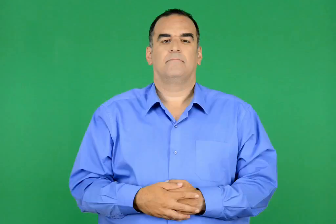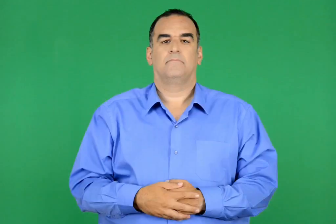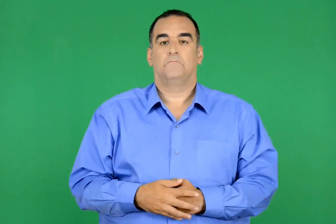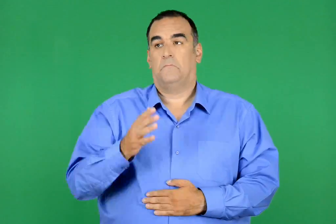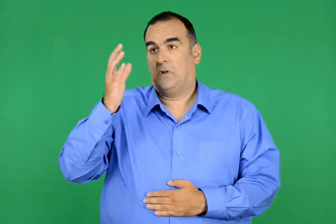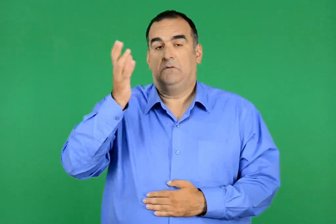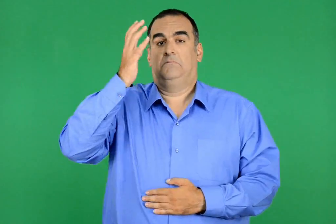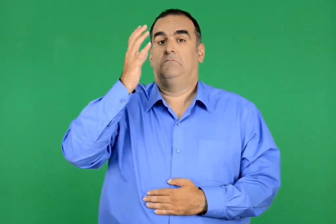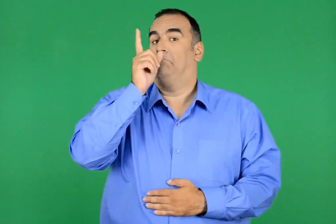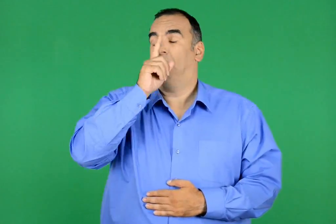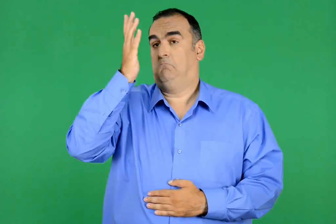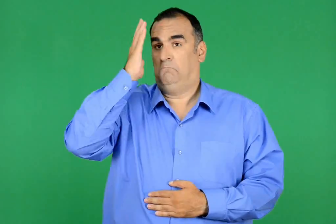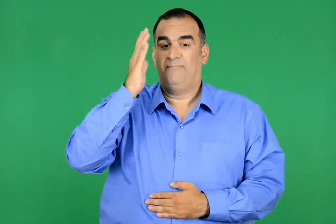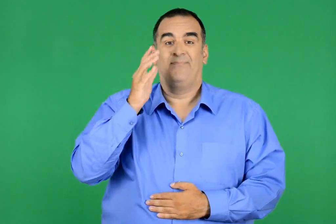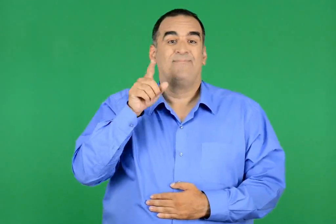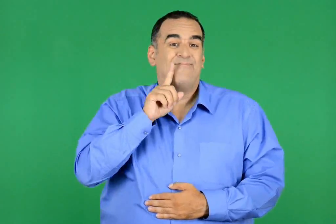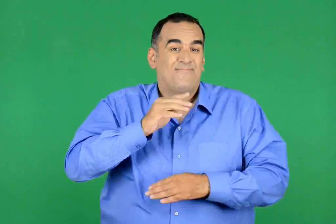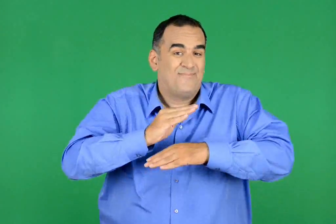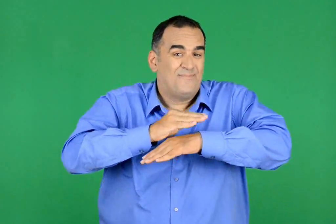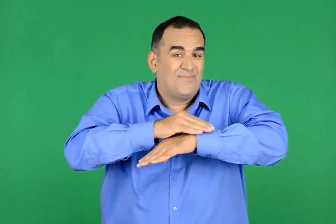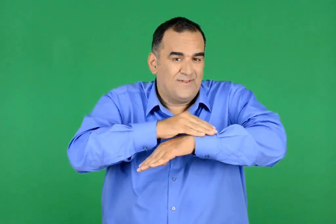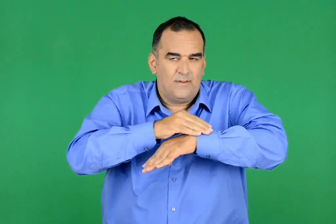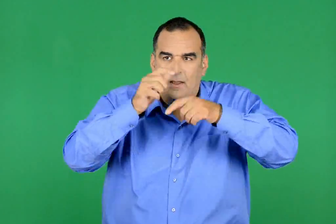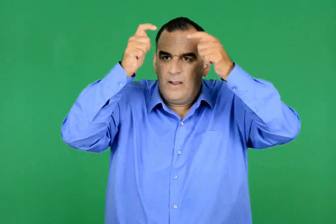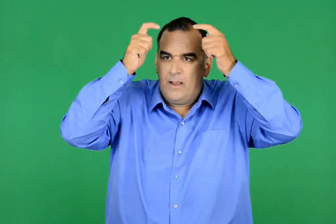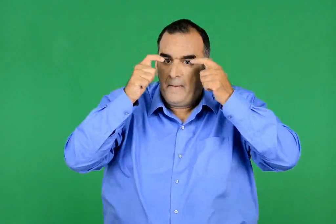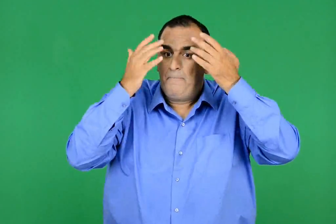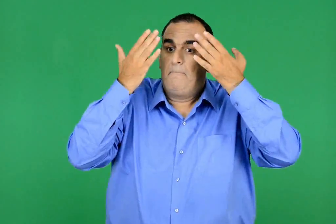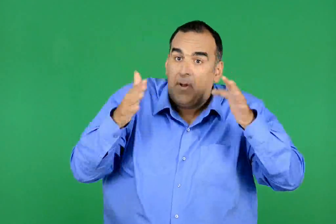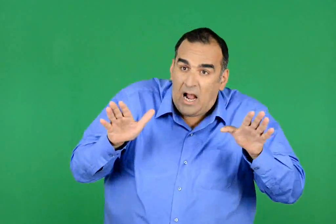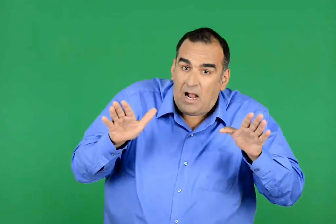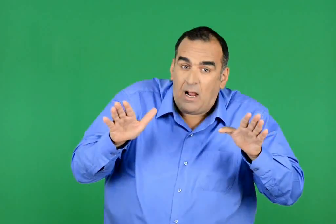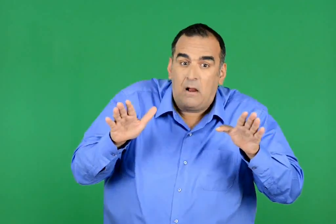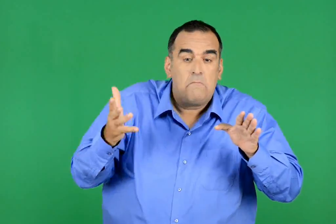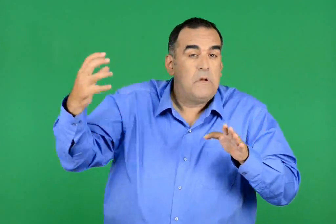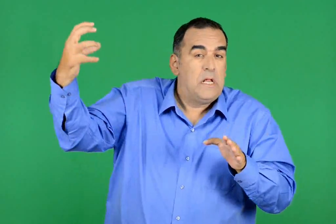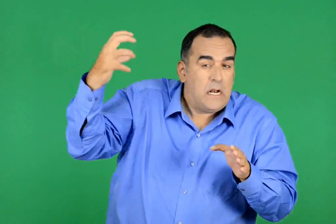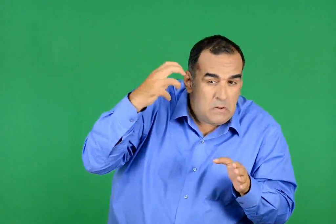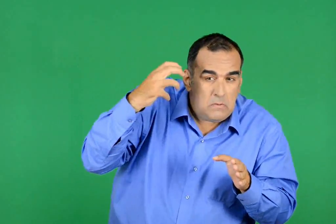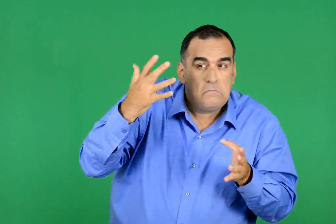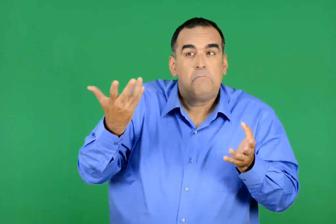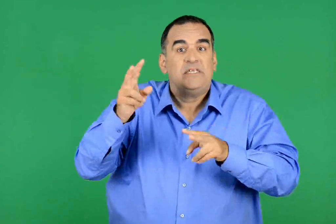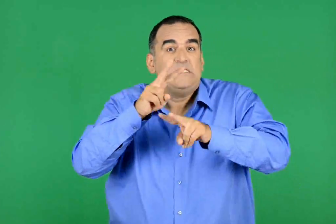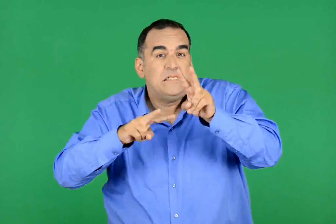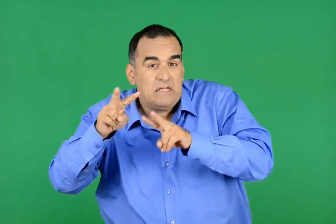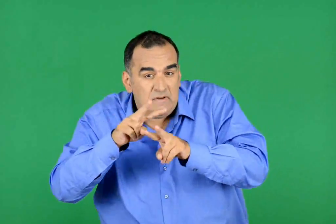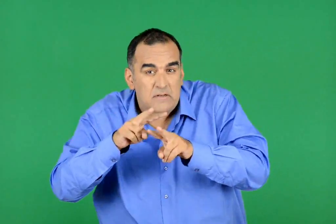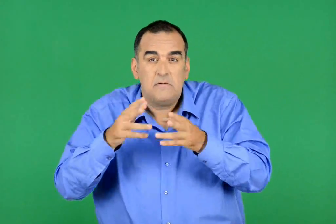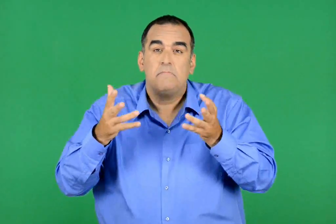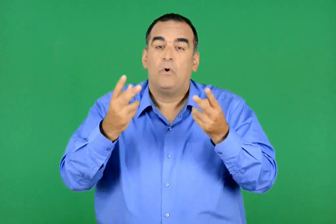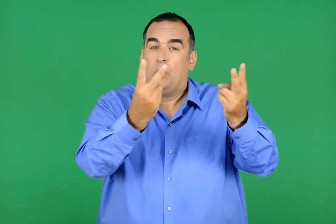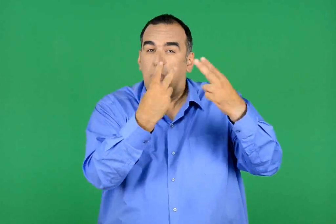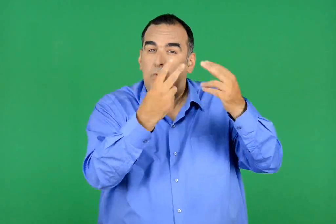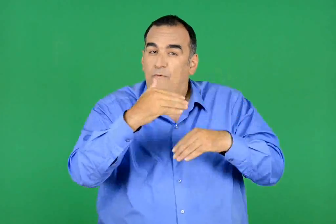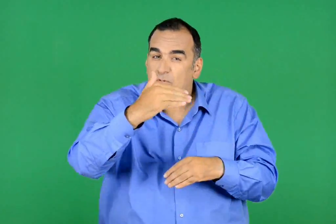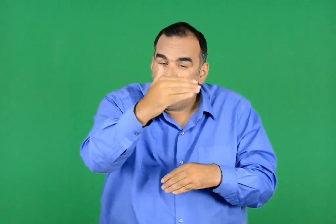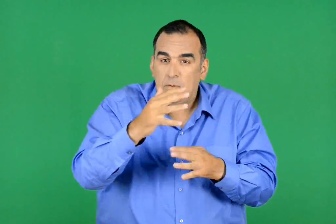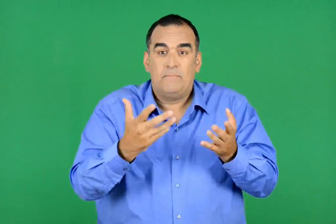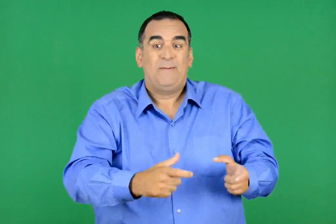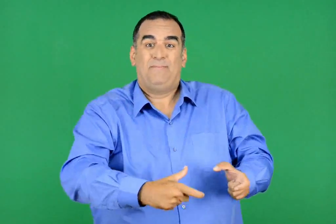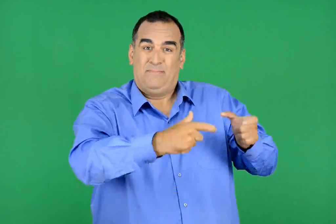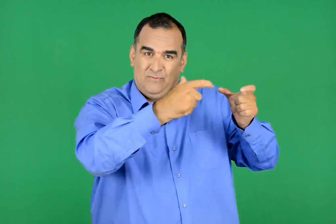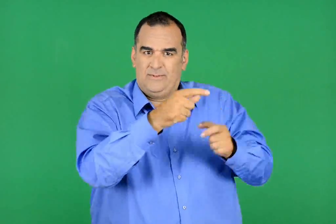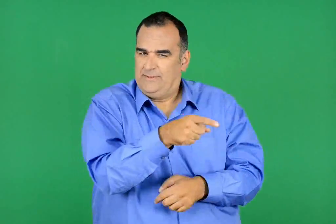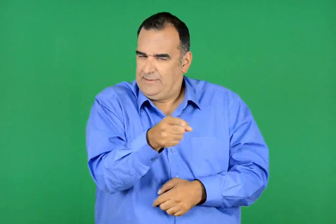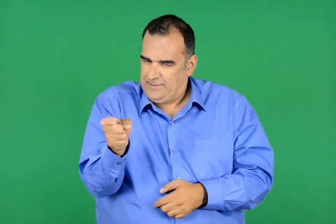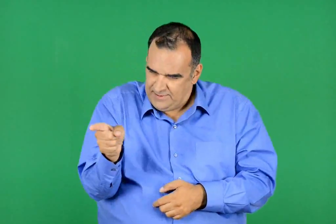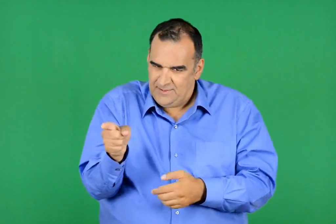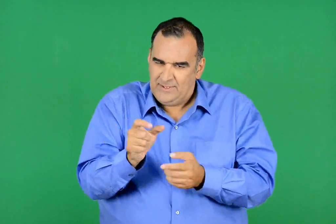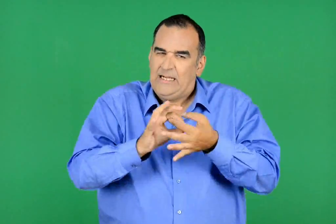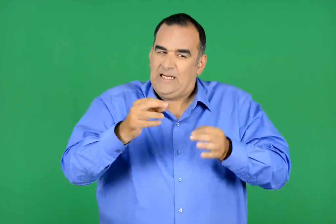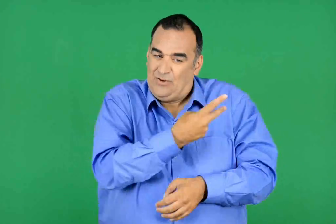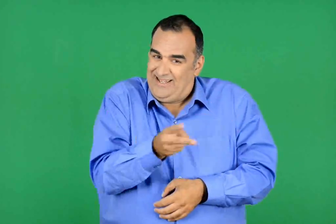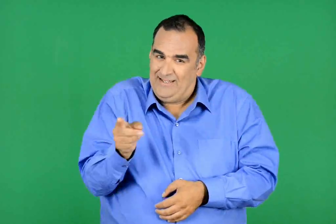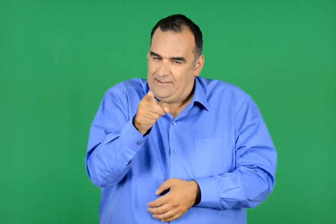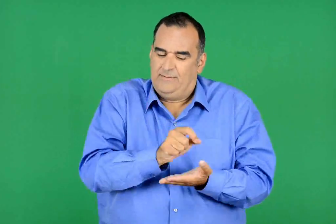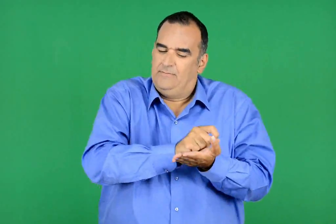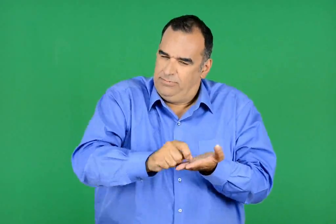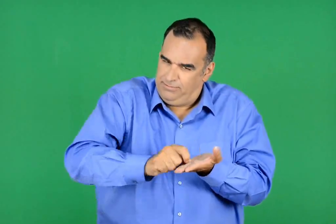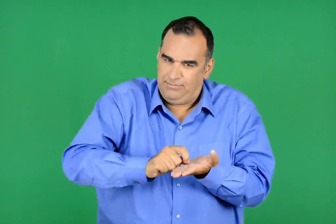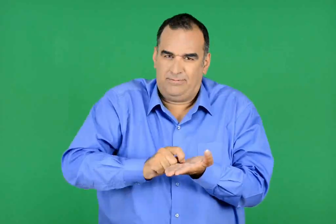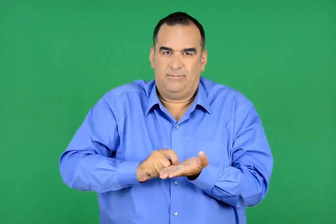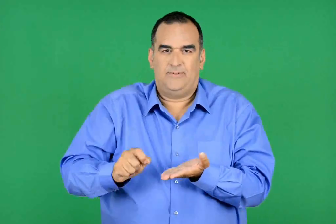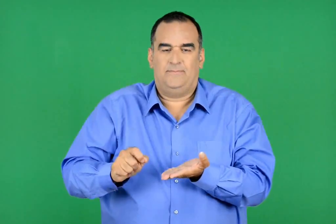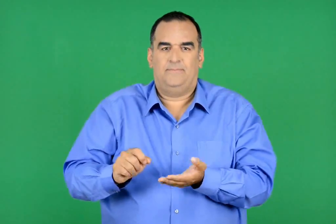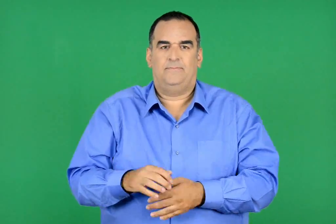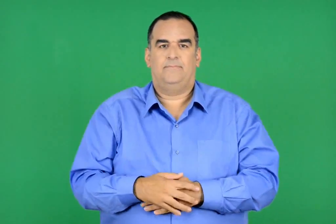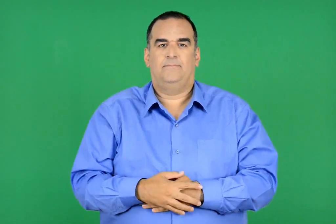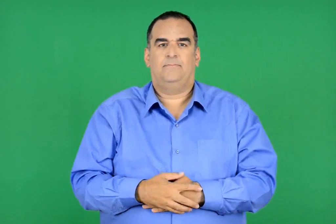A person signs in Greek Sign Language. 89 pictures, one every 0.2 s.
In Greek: ας φανταστούμε ότι η ποντικίνα δεν παντρεύεται τελικά με τον ποντικό , αλλά με τον ήλιο ή με τα σύννεφα ή με τον βοριά ή τον πύργο. γράφουμε την ιστορία τους
